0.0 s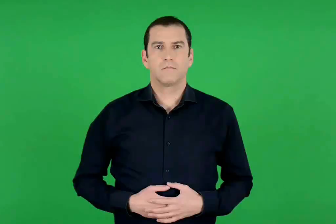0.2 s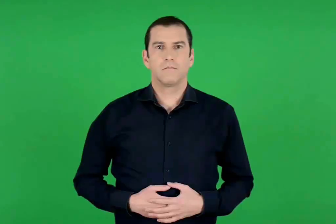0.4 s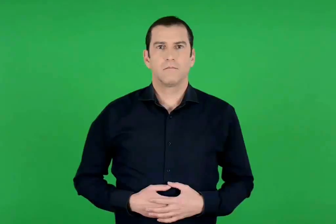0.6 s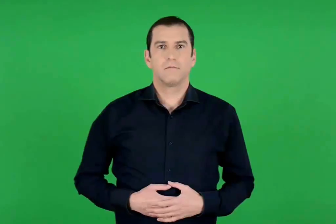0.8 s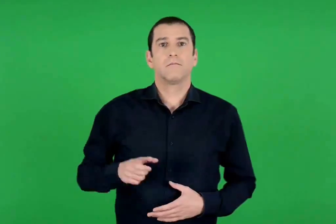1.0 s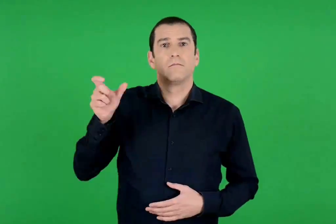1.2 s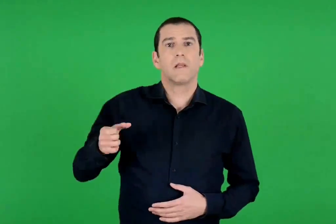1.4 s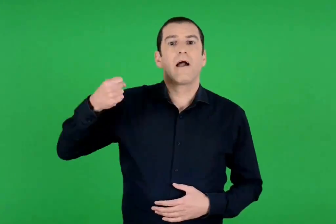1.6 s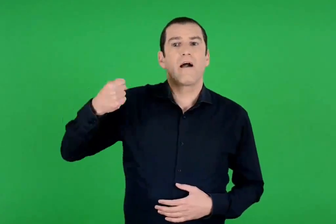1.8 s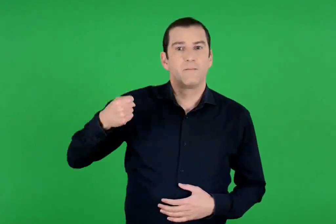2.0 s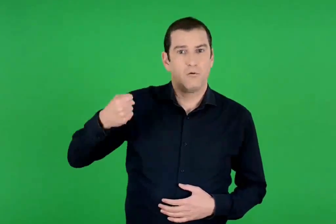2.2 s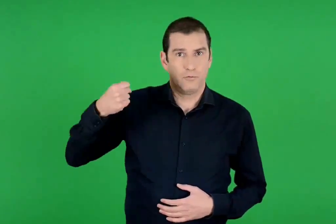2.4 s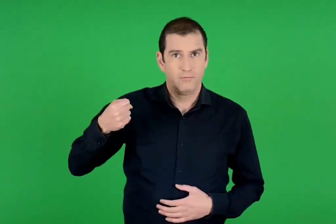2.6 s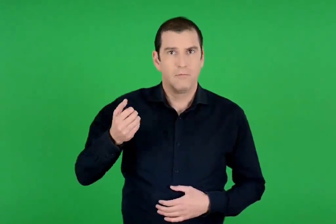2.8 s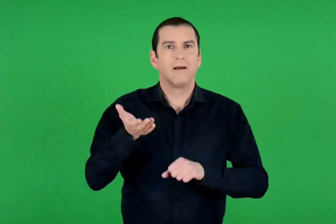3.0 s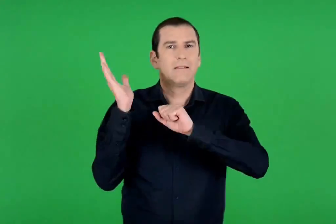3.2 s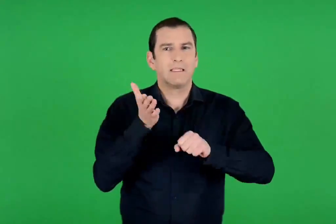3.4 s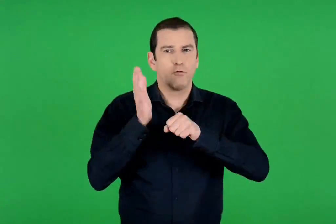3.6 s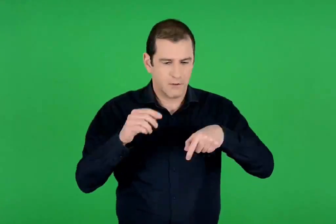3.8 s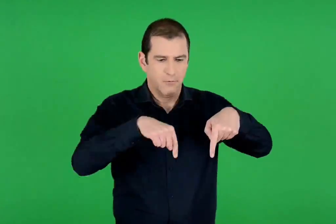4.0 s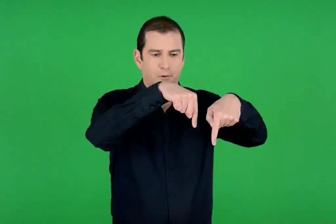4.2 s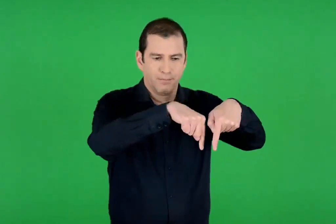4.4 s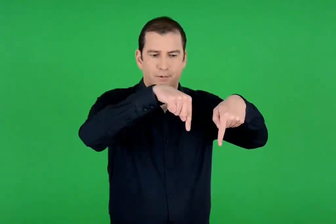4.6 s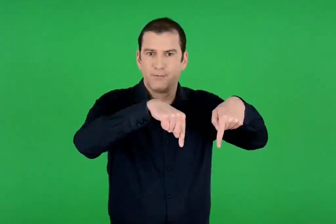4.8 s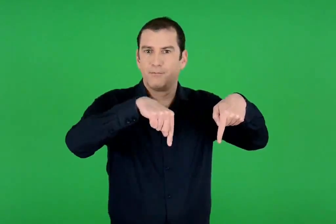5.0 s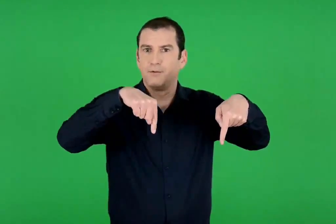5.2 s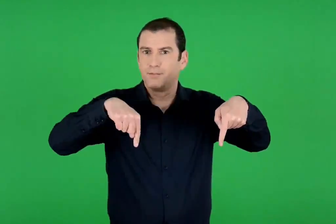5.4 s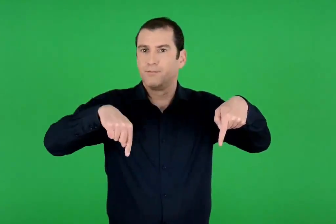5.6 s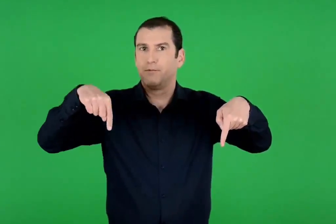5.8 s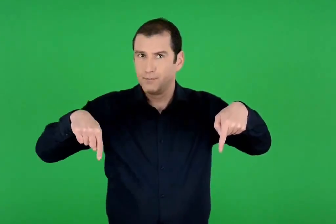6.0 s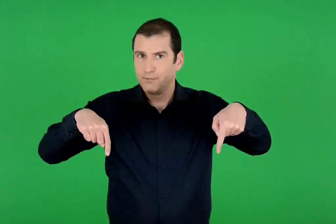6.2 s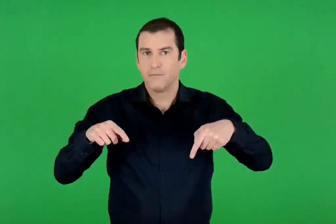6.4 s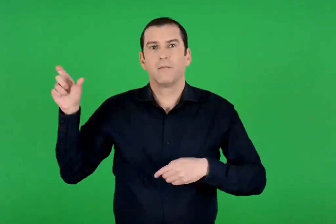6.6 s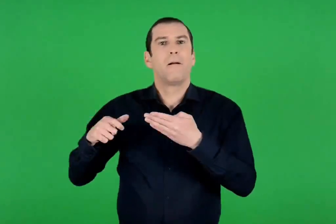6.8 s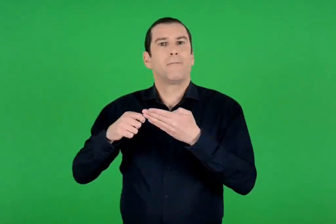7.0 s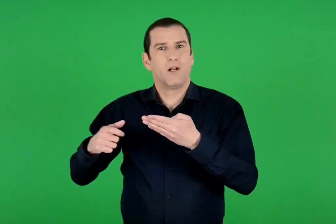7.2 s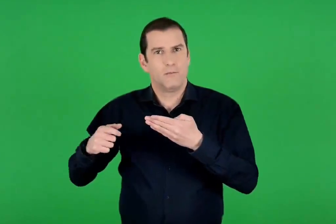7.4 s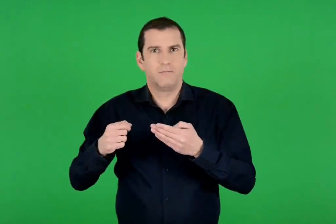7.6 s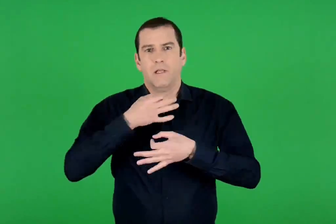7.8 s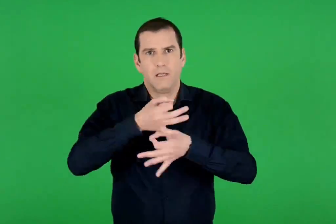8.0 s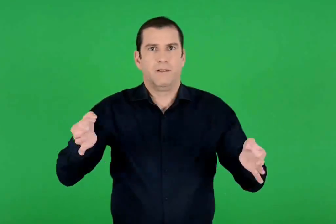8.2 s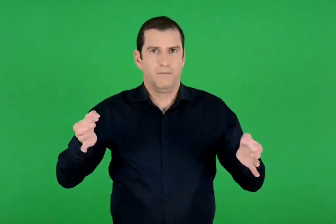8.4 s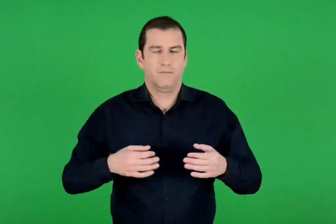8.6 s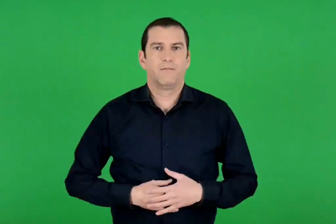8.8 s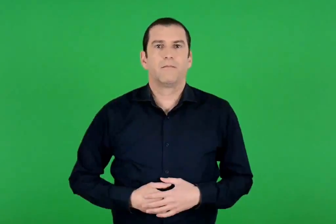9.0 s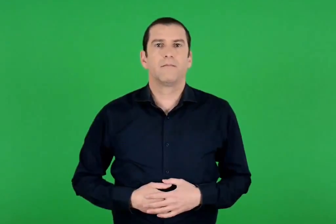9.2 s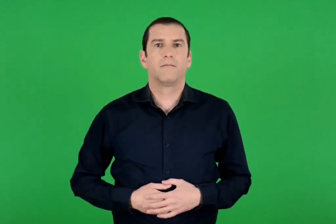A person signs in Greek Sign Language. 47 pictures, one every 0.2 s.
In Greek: ο εύμαιος , ο χοιροβοσκός , έστησε τα τσεκούρια στη σειρά και η πηνελόπη είπε
